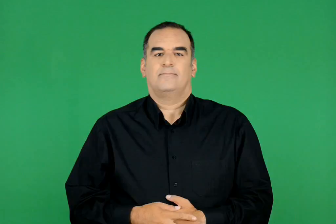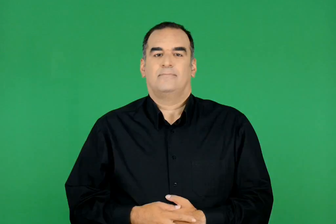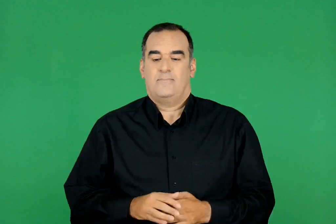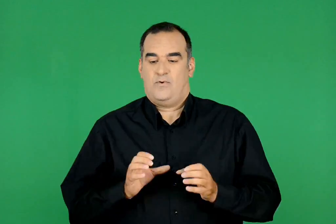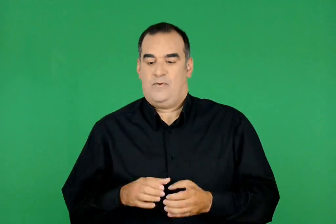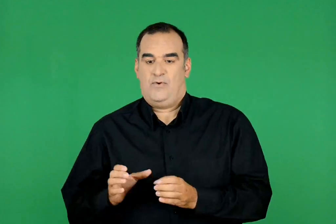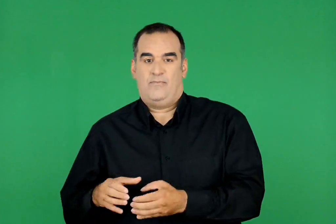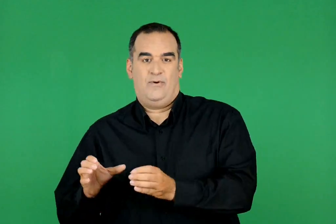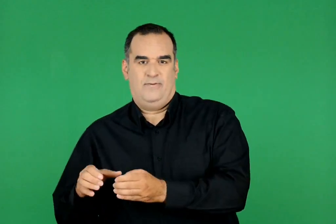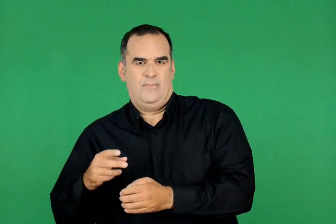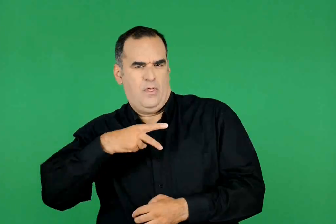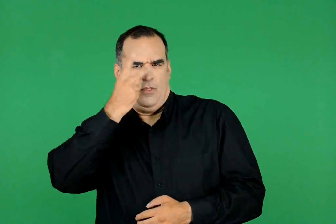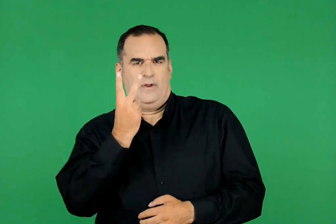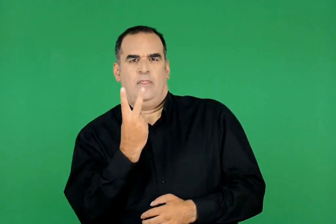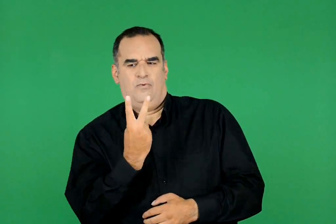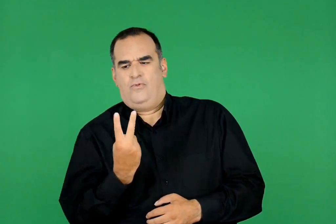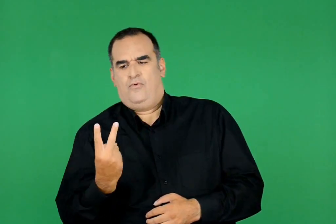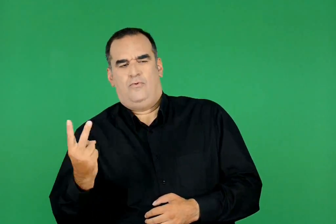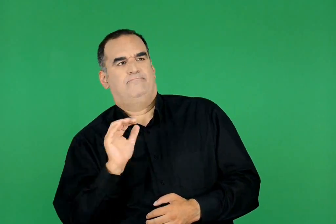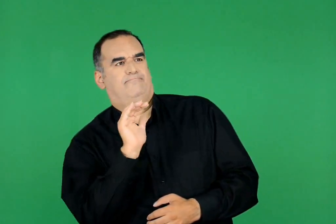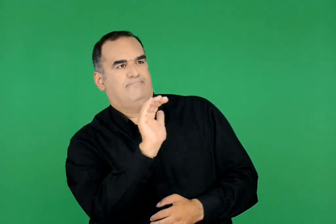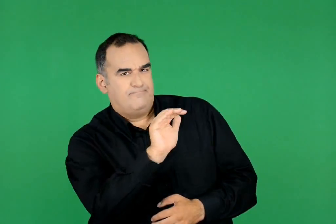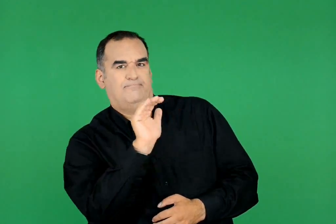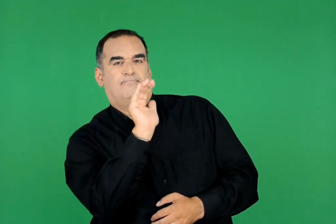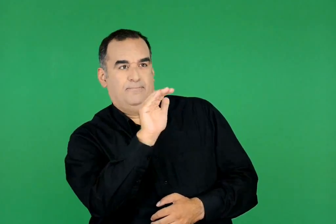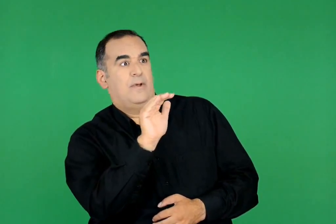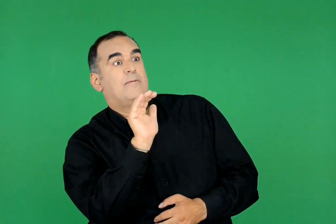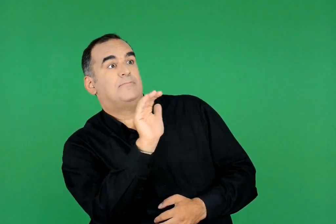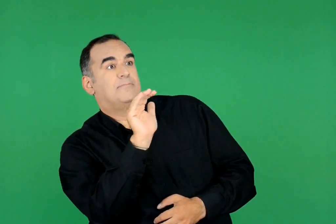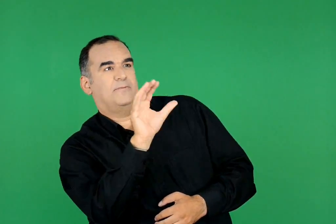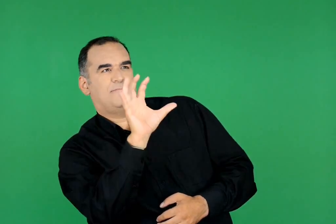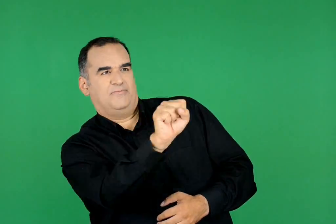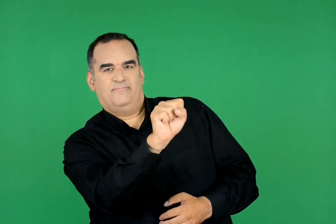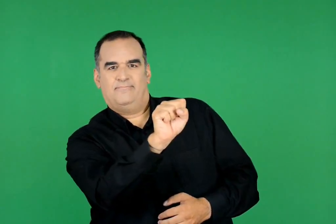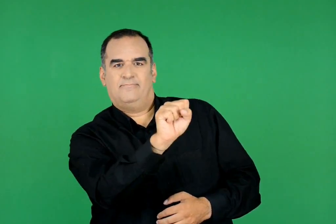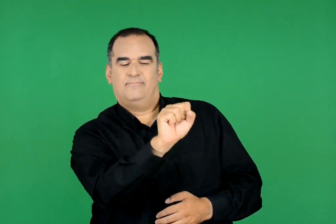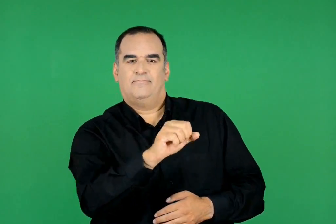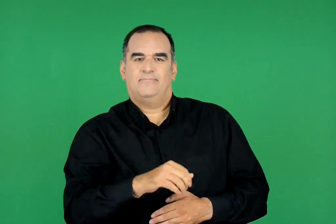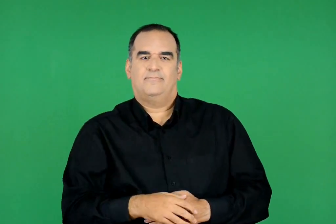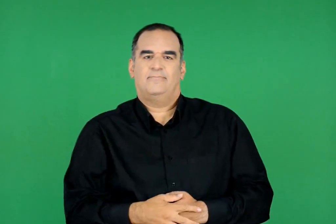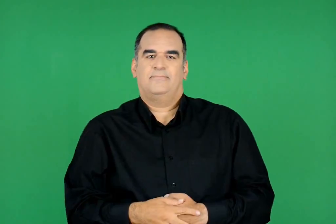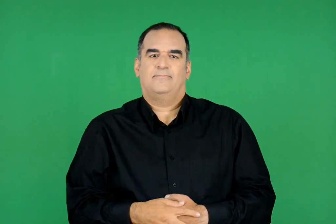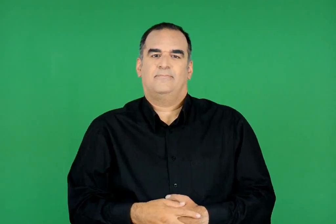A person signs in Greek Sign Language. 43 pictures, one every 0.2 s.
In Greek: κάθε ομάδα έχει δικαίωμα να κάνει μόνο δύο ερωτήσεις για να τα ανακαλύψει
